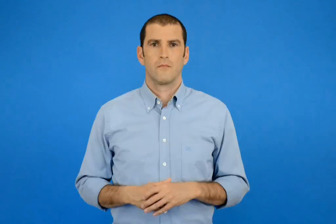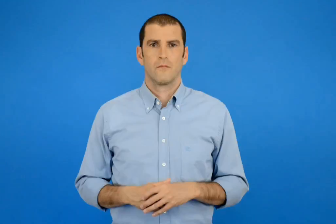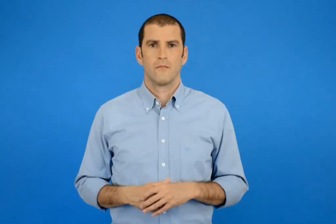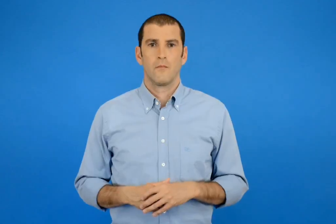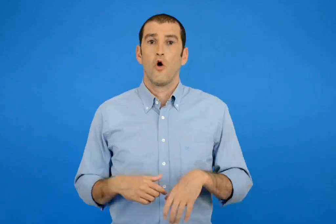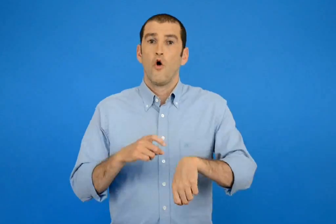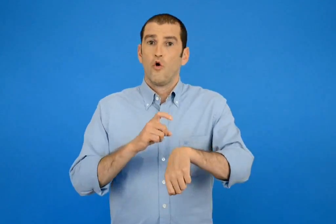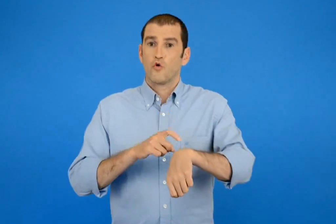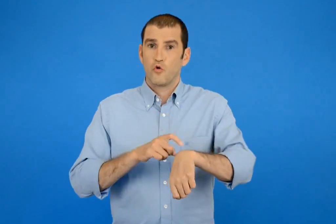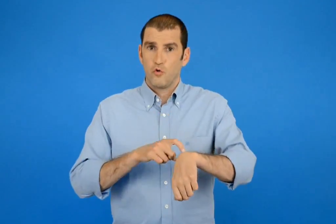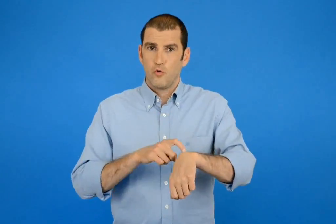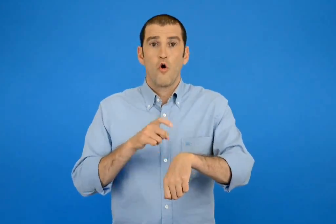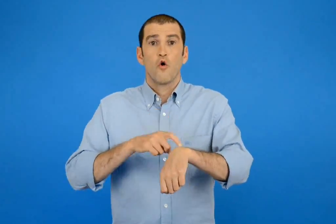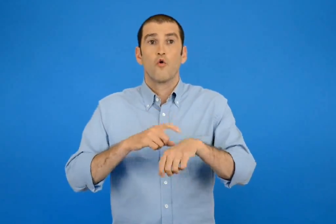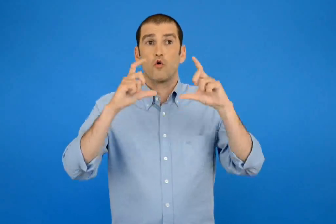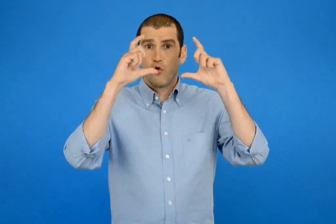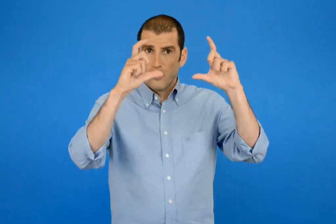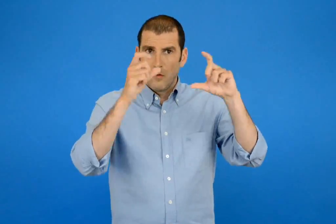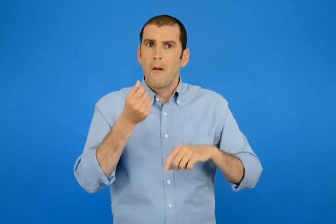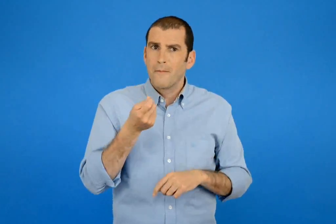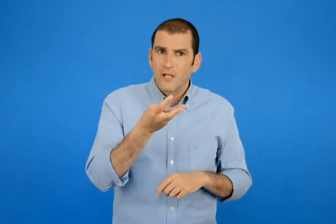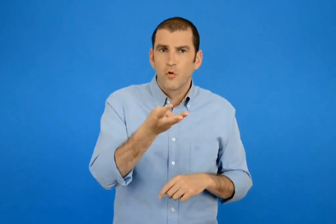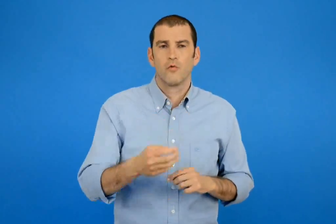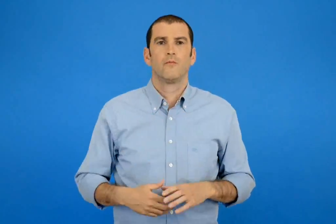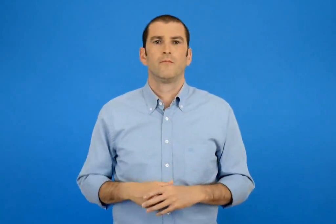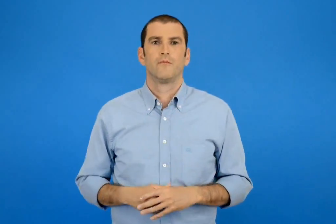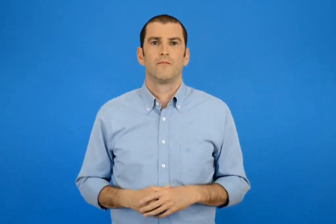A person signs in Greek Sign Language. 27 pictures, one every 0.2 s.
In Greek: μετρώ τον χρόνο με το ρολόι
